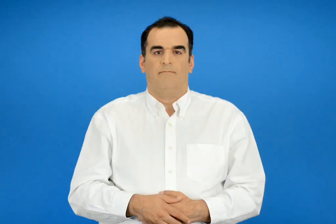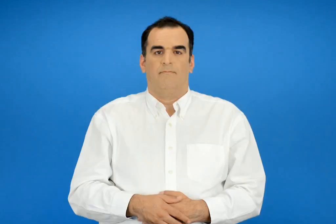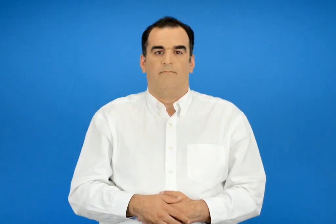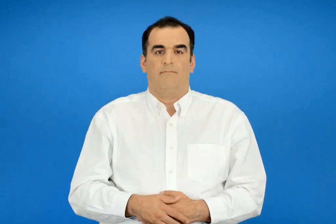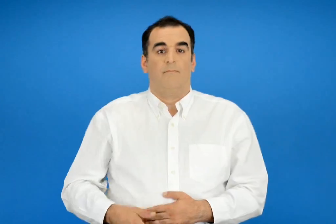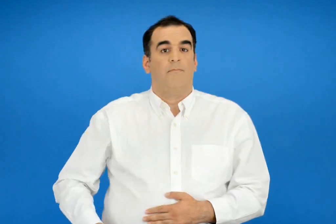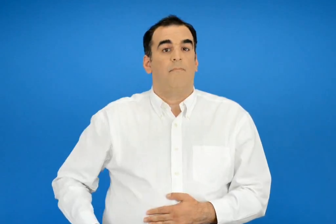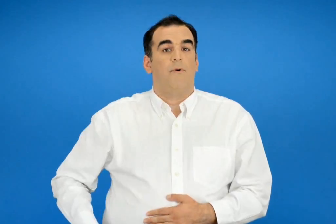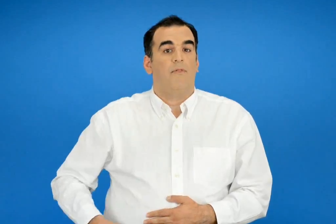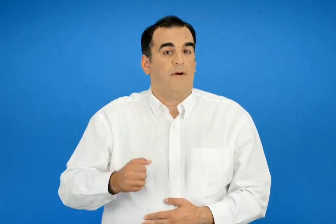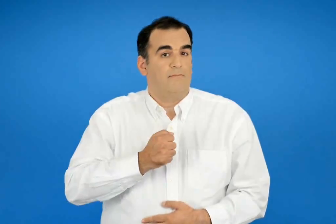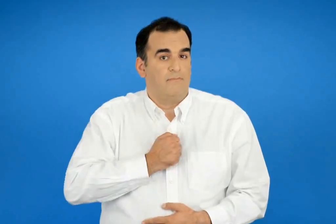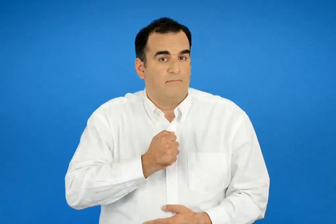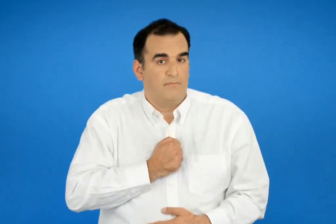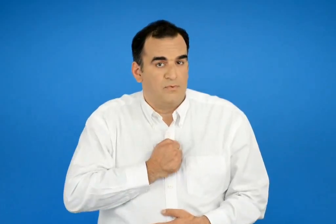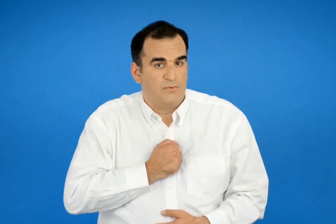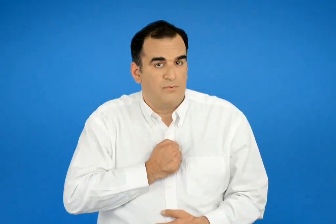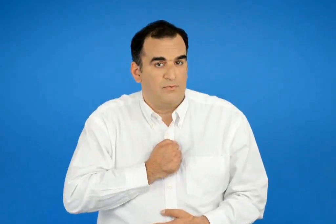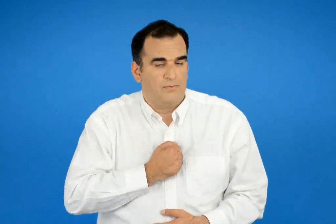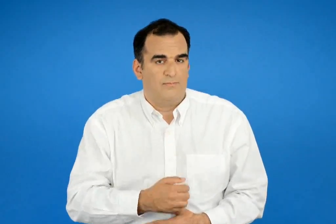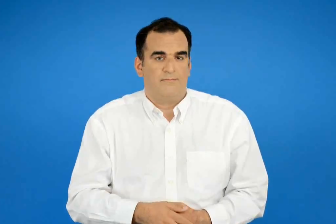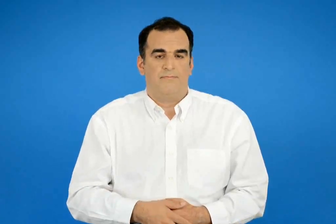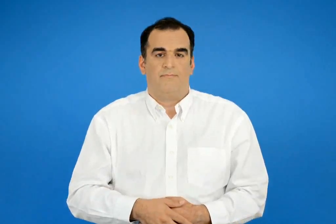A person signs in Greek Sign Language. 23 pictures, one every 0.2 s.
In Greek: τα ποδιά μου είναι
